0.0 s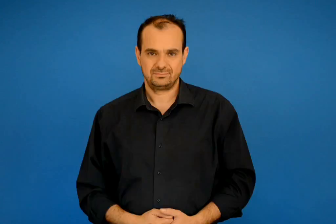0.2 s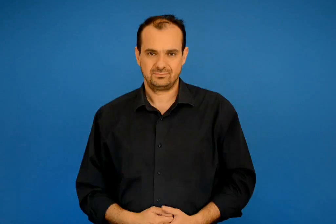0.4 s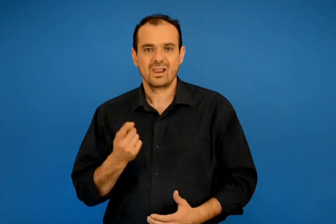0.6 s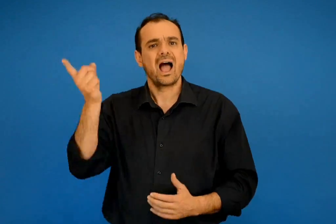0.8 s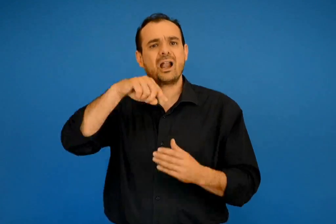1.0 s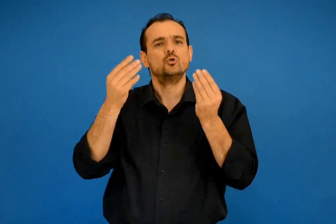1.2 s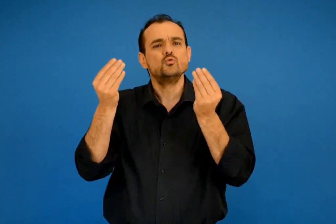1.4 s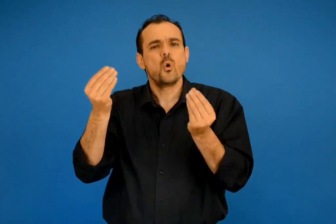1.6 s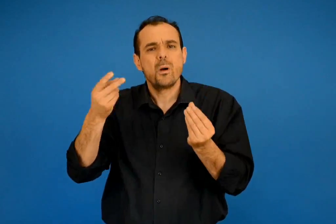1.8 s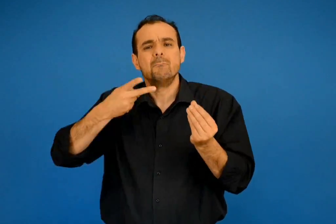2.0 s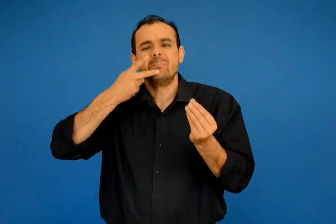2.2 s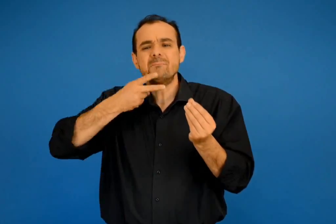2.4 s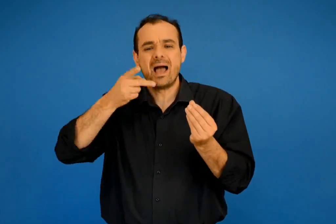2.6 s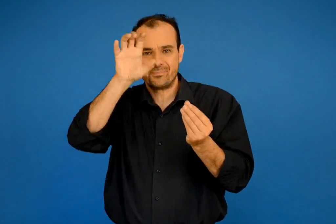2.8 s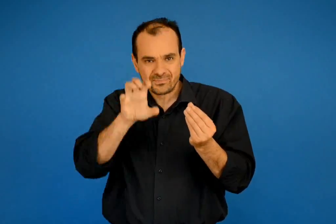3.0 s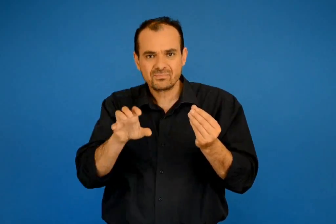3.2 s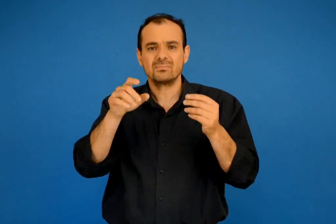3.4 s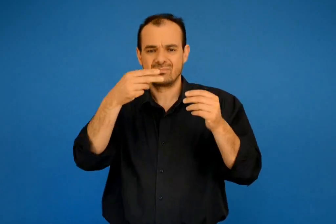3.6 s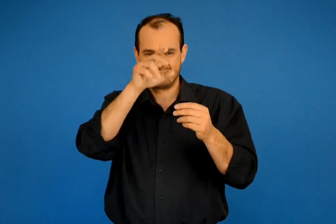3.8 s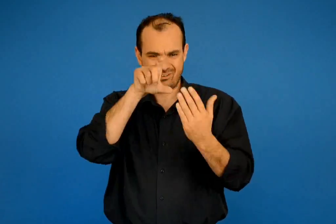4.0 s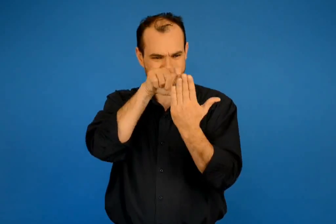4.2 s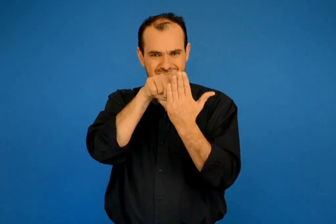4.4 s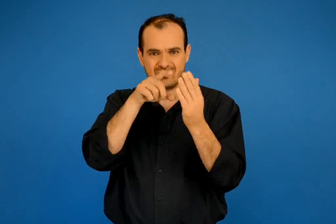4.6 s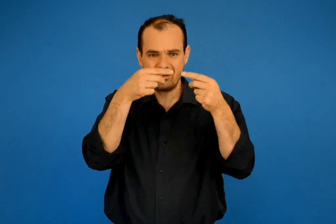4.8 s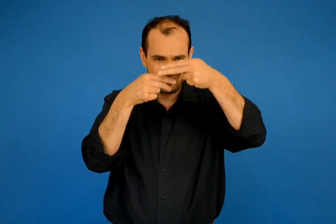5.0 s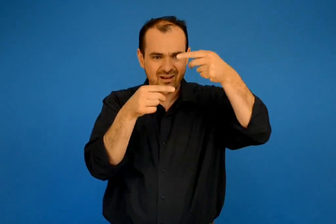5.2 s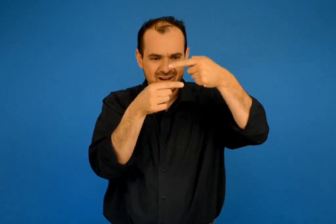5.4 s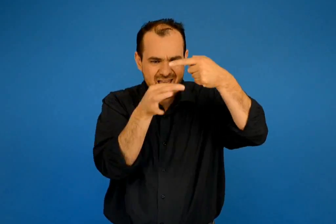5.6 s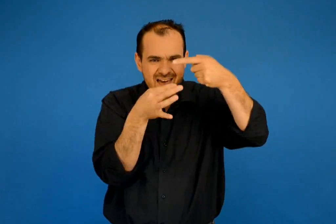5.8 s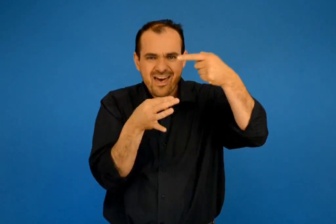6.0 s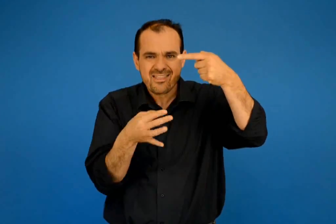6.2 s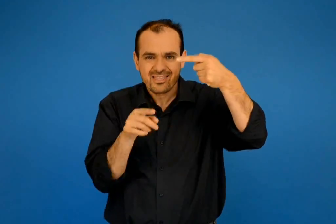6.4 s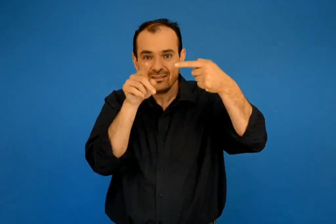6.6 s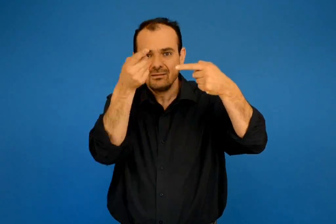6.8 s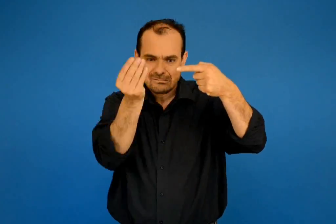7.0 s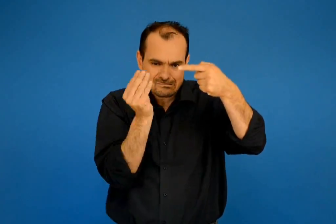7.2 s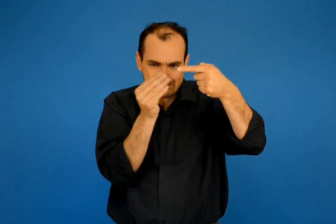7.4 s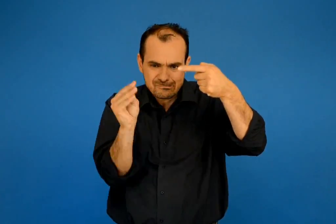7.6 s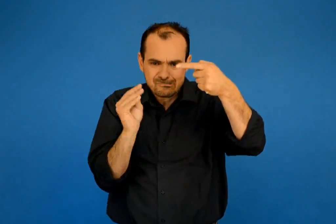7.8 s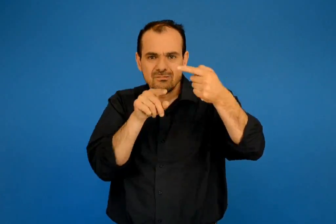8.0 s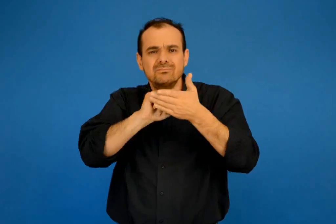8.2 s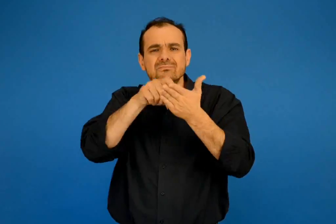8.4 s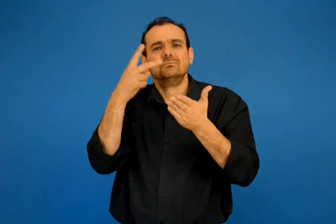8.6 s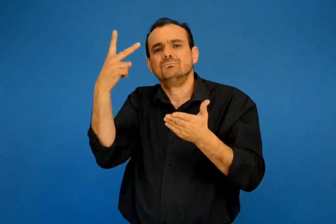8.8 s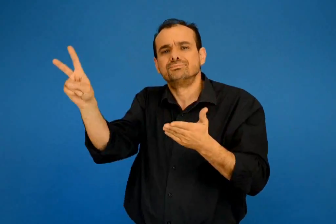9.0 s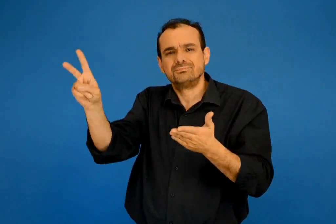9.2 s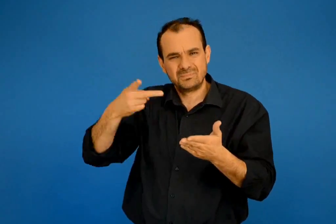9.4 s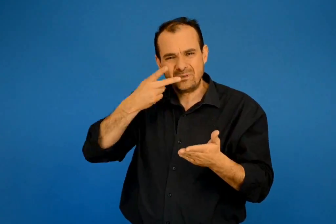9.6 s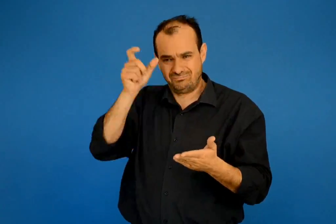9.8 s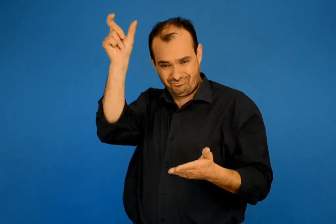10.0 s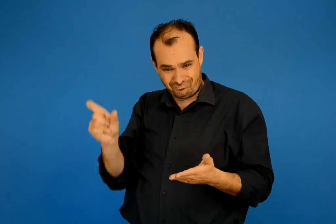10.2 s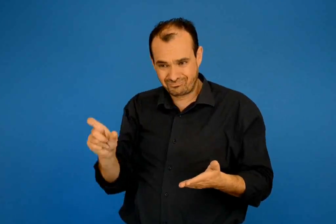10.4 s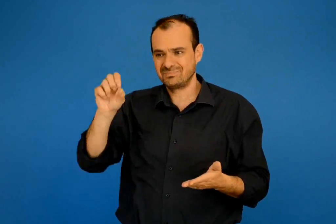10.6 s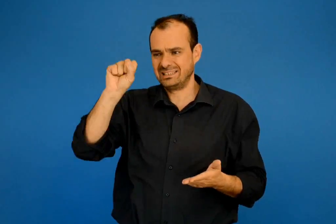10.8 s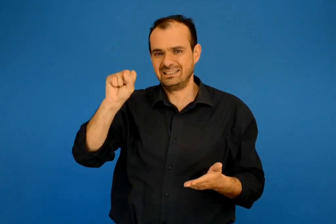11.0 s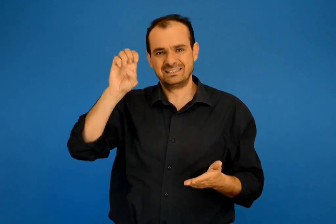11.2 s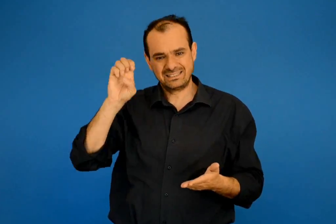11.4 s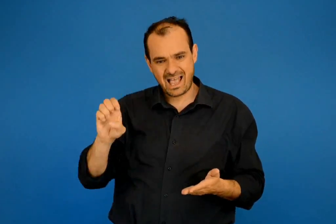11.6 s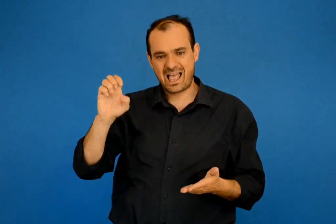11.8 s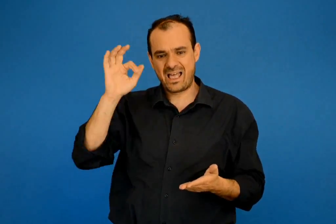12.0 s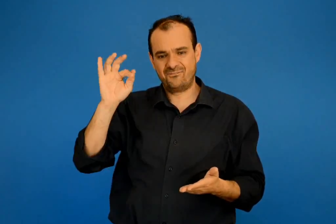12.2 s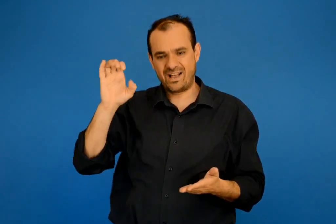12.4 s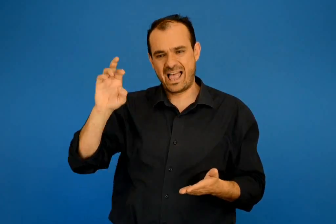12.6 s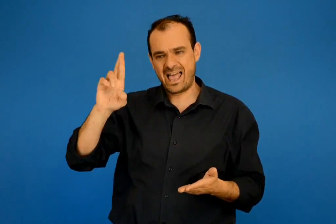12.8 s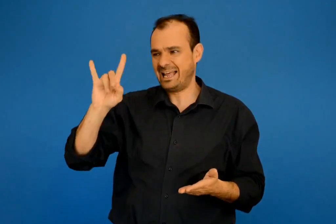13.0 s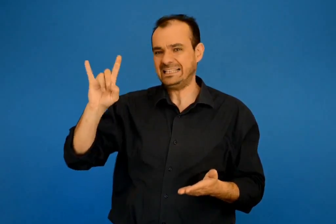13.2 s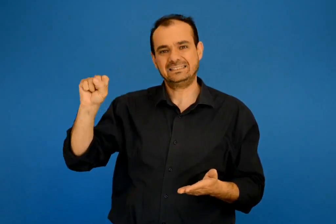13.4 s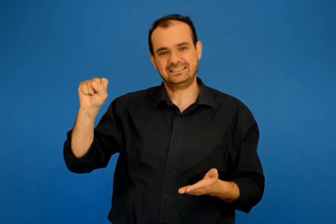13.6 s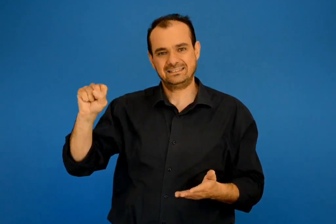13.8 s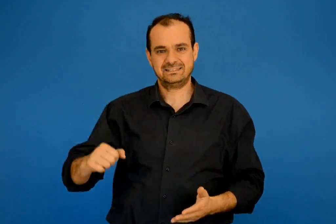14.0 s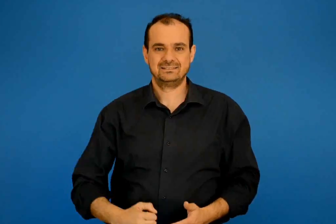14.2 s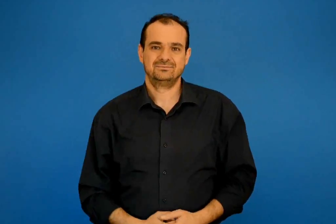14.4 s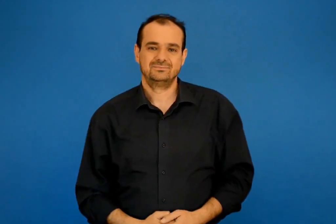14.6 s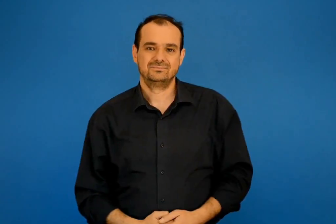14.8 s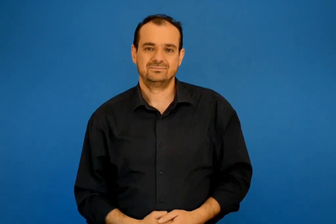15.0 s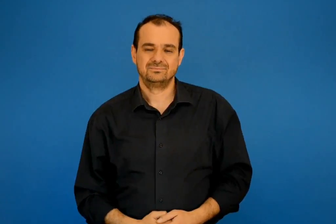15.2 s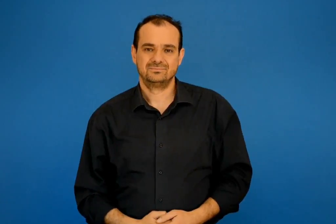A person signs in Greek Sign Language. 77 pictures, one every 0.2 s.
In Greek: ένας άλλος τρόπος να φτιάξεις δικό σου ληρολόγημα είναι να συμπληρώσεις τα κενά στους παρακάτω στίχους που έγραψε ο σεφέρης
